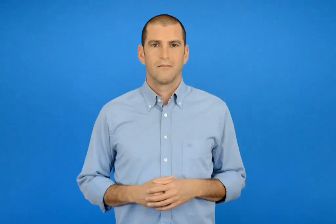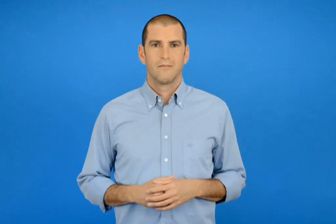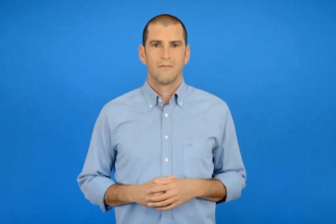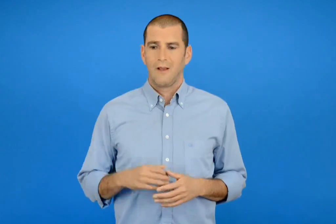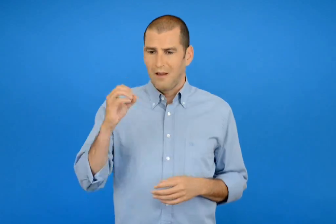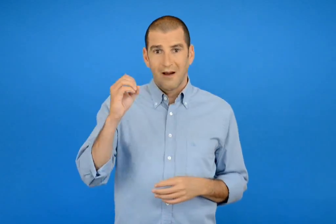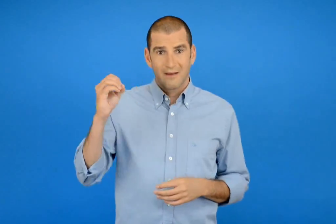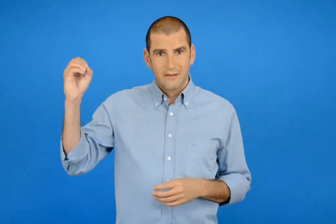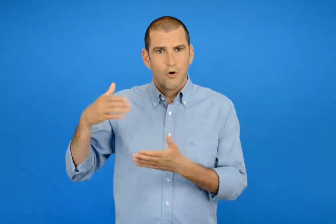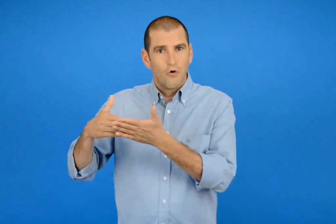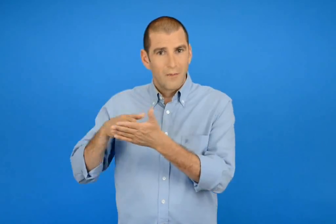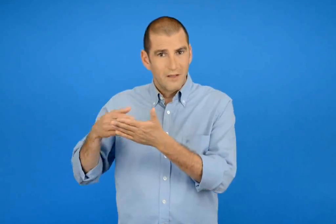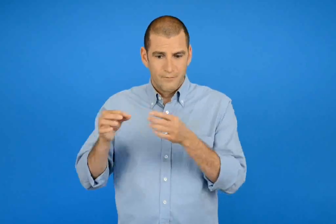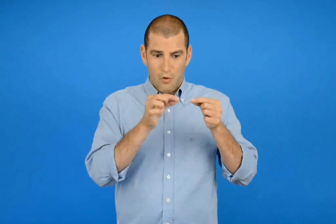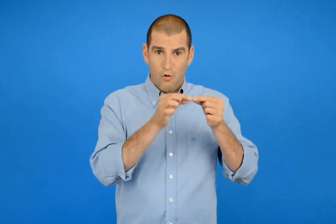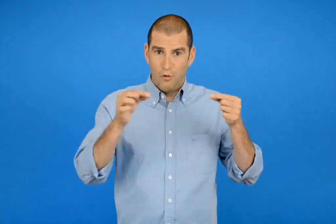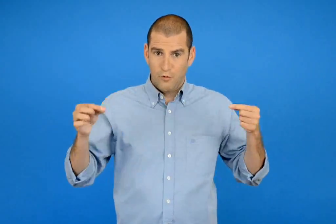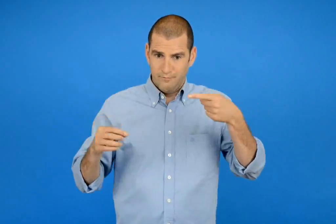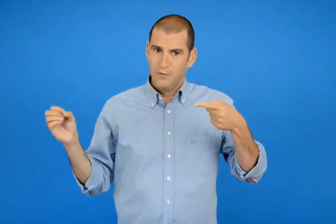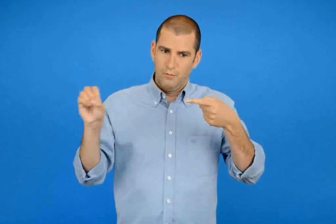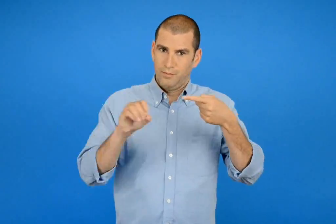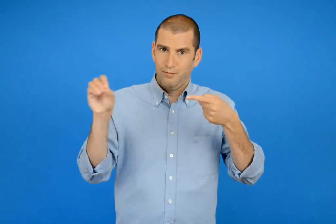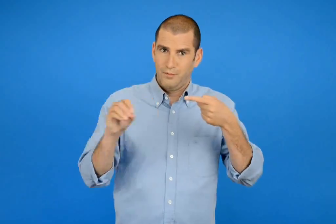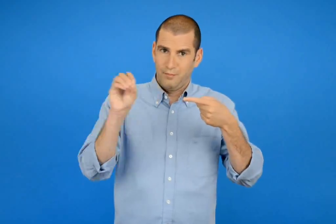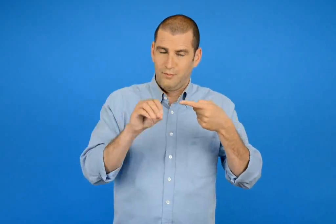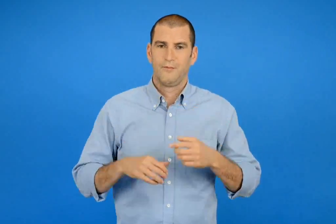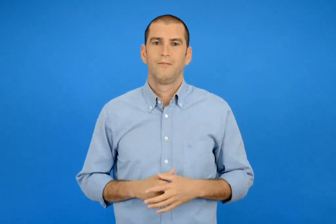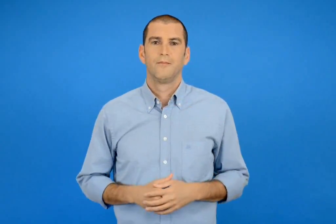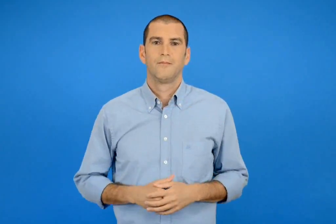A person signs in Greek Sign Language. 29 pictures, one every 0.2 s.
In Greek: φτιάχνουμε κορδόνια με χρωματιστές χάντρες
